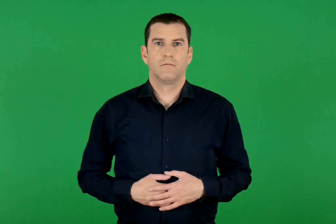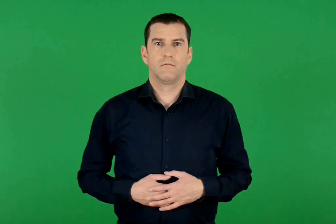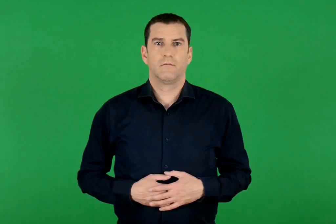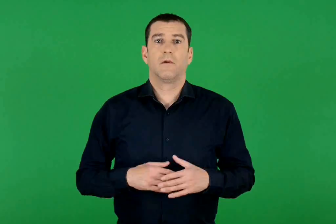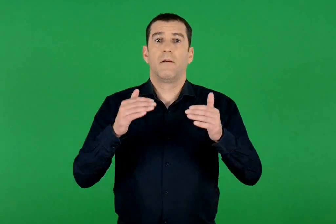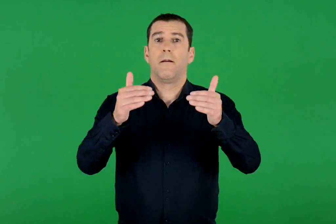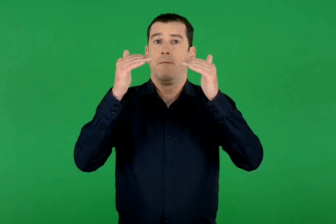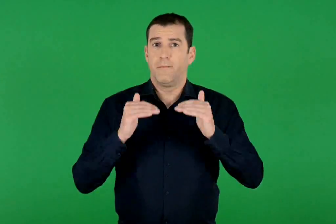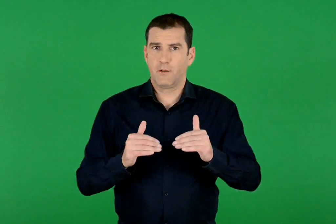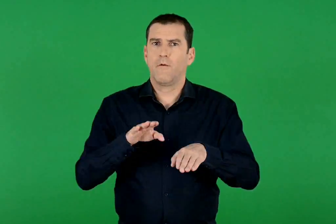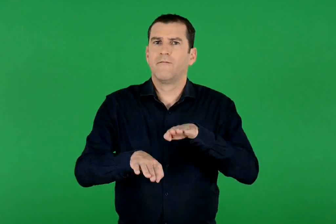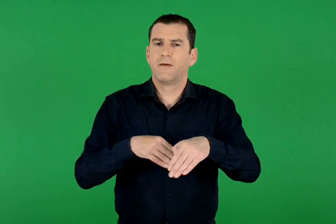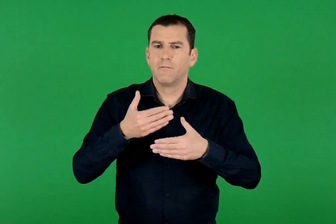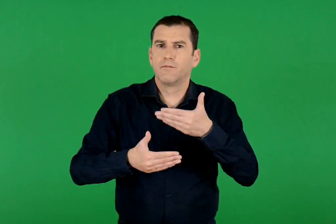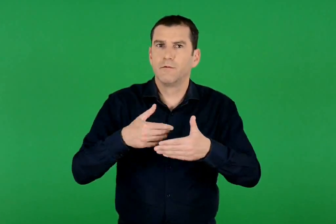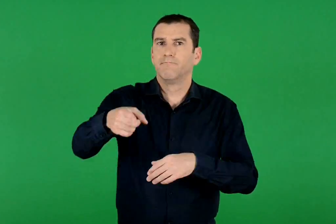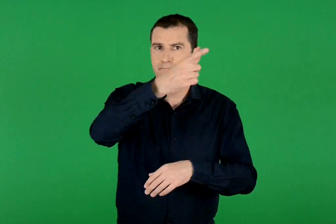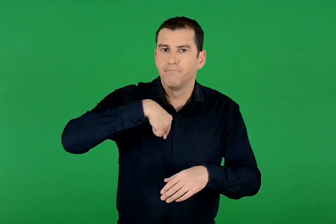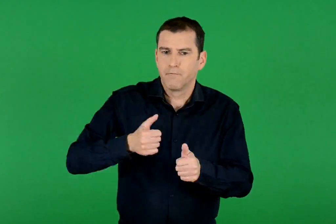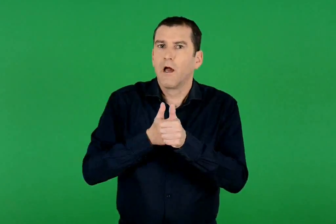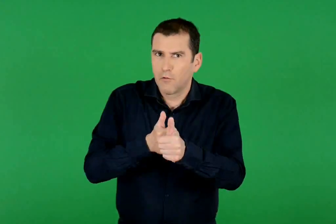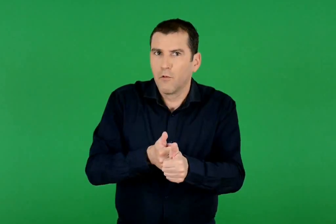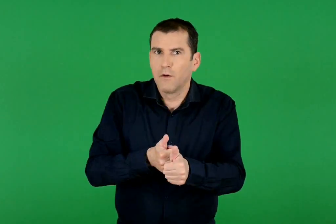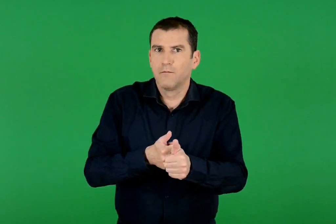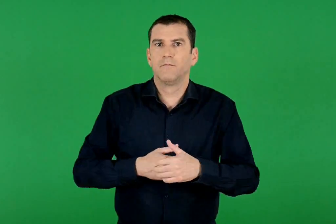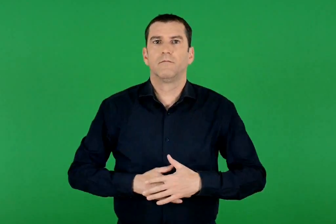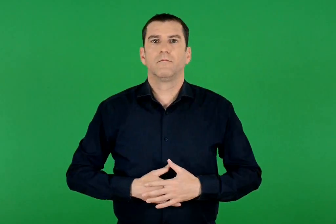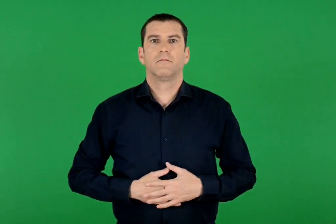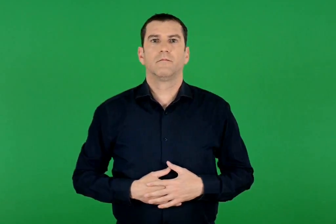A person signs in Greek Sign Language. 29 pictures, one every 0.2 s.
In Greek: ακολουθούμε τα παρακάτω βήματα:
